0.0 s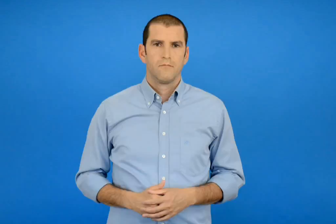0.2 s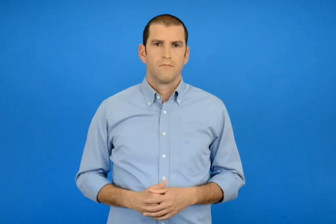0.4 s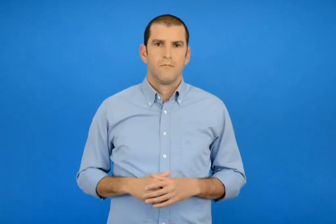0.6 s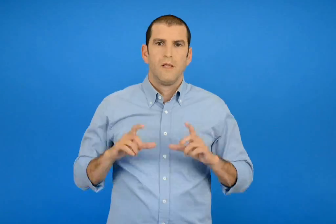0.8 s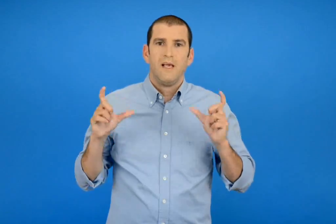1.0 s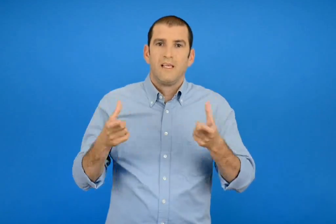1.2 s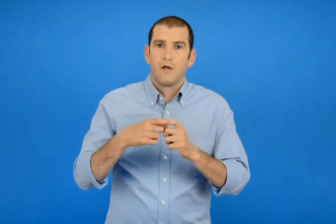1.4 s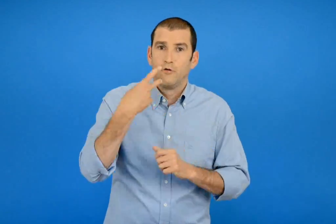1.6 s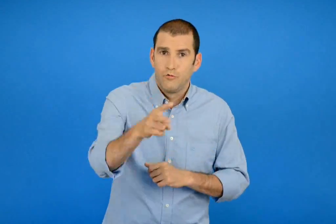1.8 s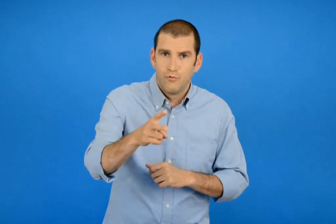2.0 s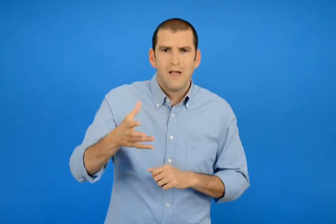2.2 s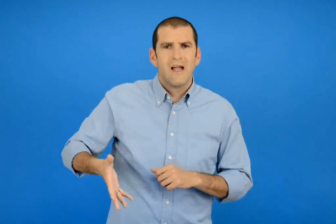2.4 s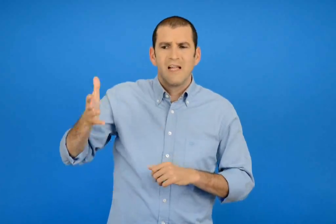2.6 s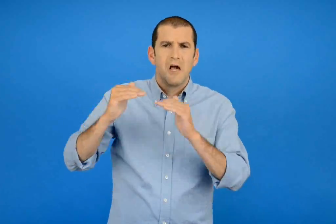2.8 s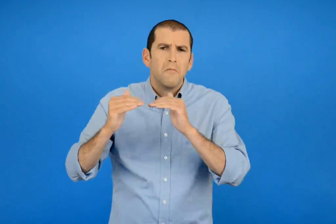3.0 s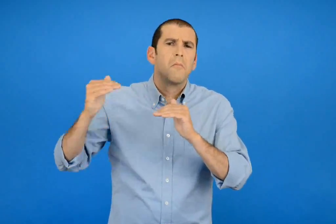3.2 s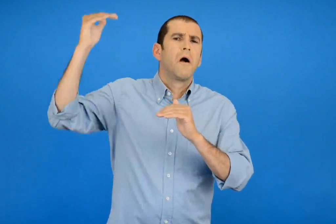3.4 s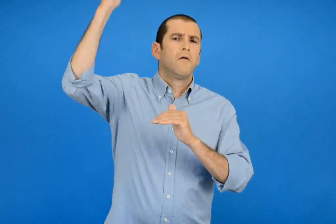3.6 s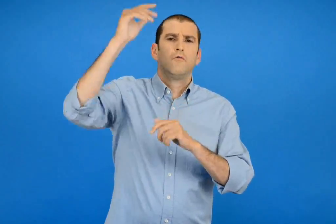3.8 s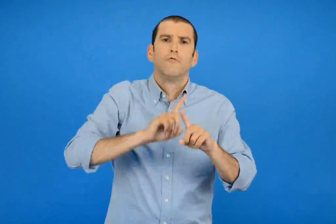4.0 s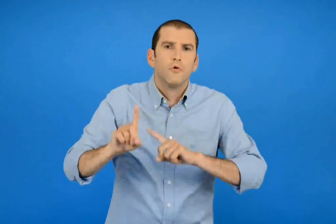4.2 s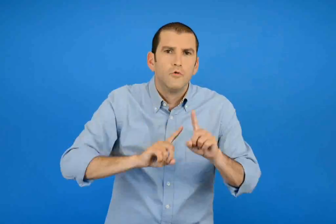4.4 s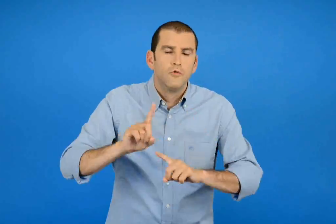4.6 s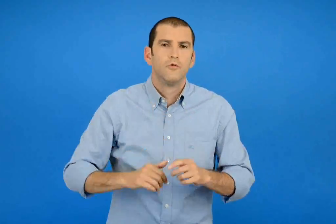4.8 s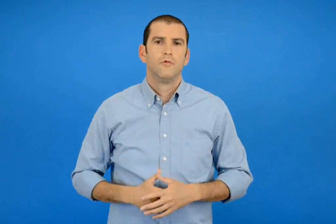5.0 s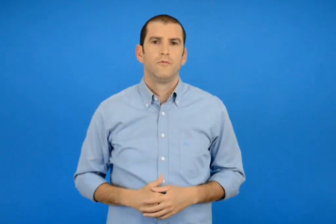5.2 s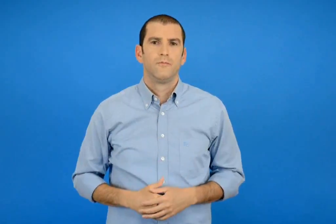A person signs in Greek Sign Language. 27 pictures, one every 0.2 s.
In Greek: ποιός έχει τη μεγαλύτερη ηλικία στην οικογένεια σου ;
